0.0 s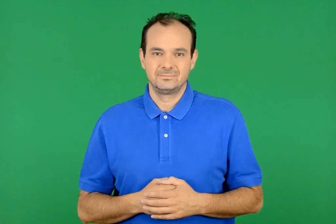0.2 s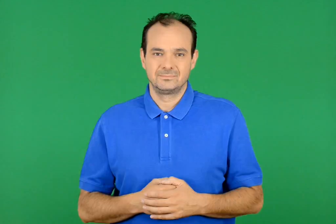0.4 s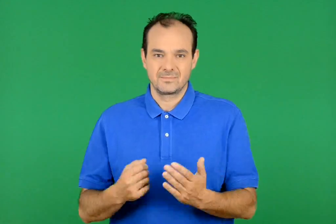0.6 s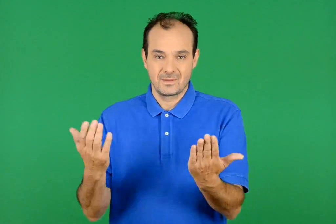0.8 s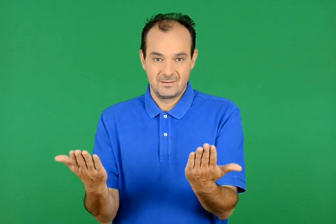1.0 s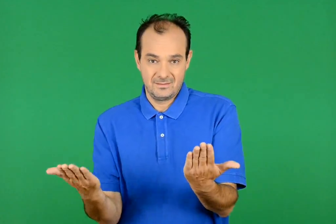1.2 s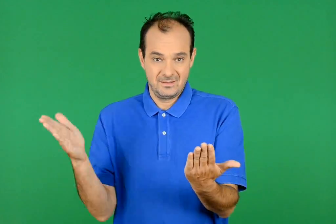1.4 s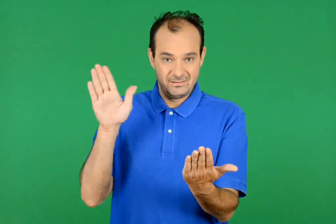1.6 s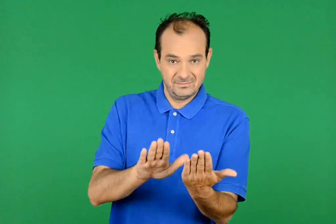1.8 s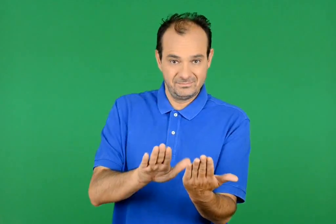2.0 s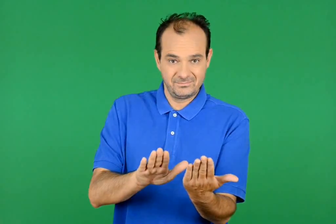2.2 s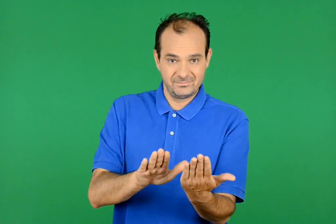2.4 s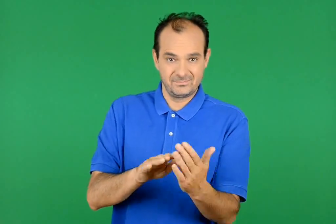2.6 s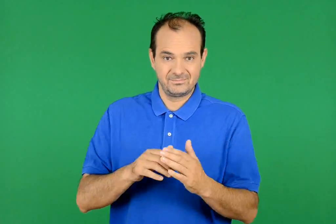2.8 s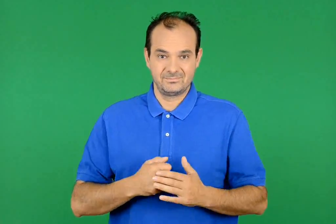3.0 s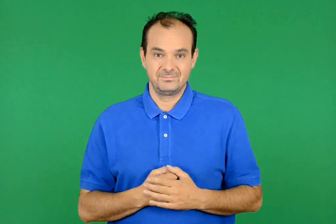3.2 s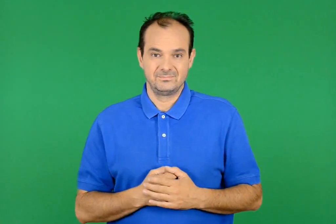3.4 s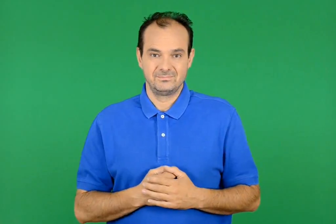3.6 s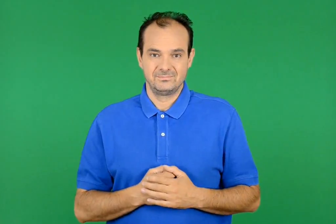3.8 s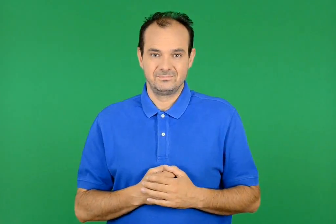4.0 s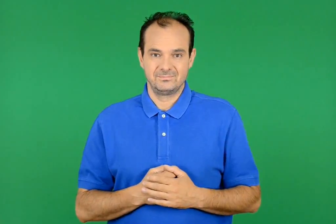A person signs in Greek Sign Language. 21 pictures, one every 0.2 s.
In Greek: διπλώστε αριστερά
